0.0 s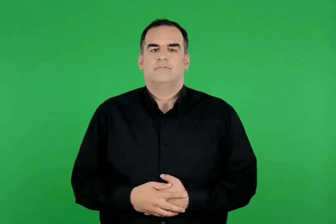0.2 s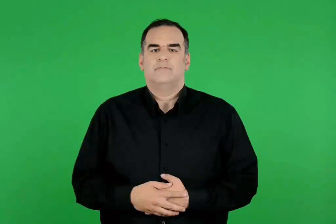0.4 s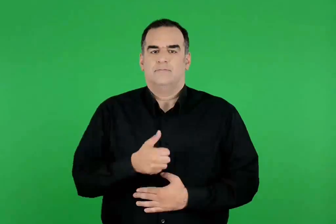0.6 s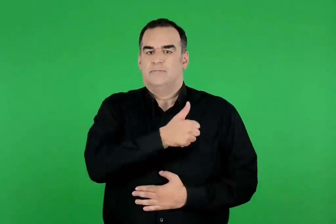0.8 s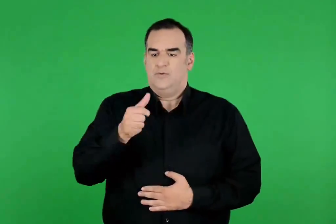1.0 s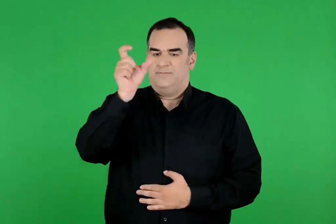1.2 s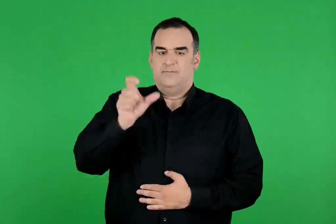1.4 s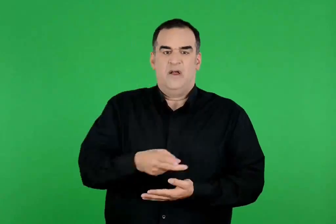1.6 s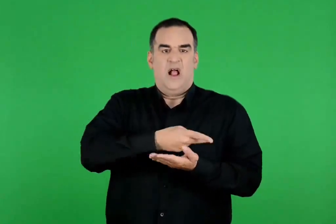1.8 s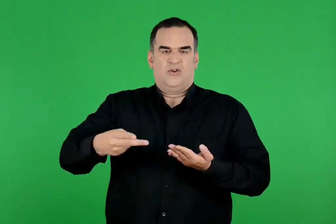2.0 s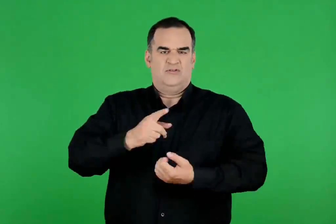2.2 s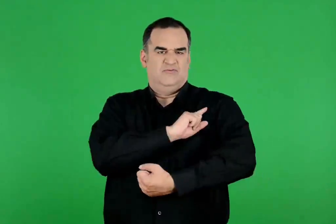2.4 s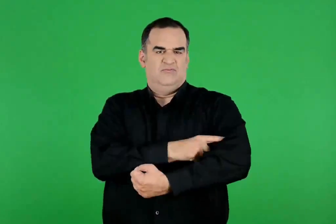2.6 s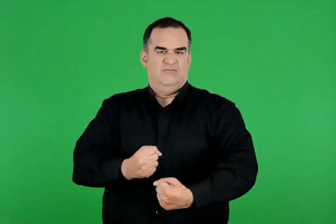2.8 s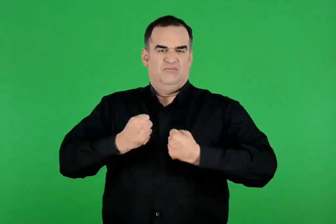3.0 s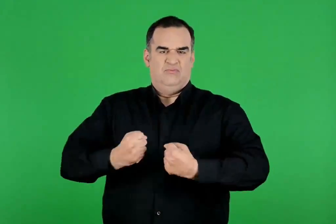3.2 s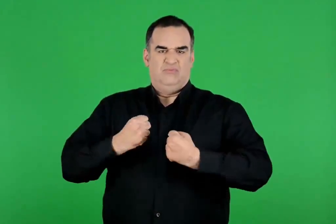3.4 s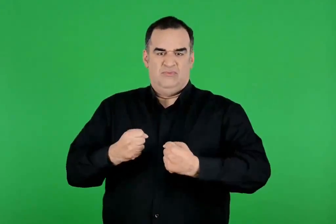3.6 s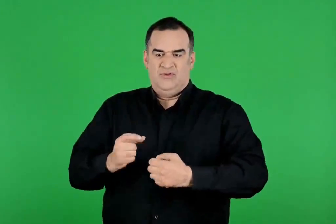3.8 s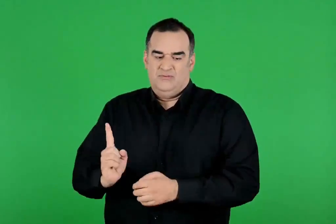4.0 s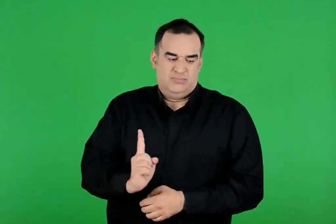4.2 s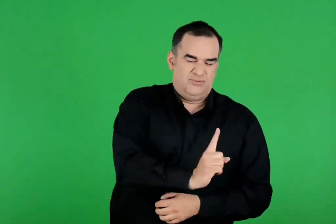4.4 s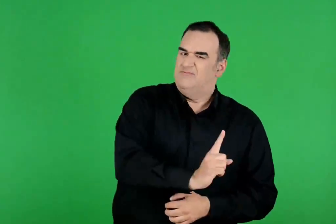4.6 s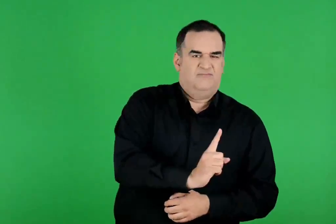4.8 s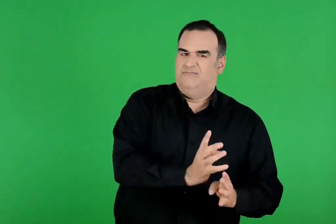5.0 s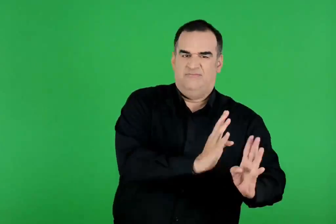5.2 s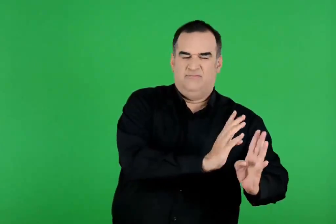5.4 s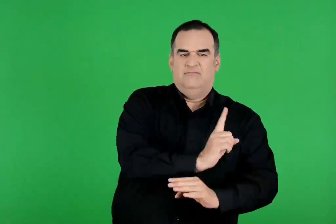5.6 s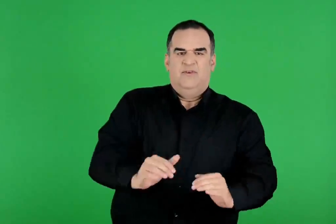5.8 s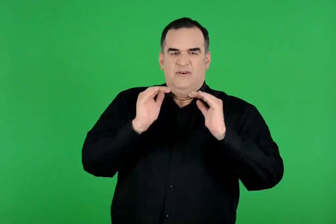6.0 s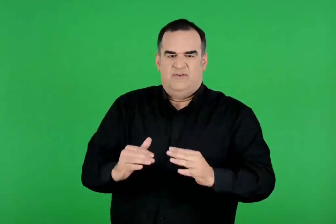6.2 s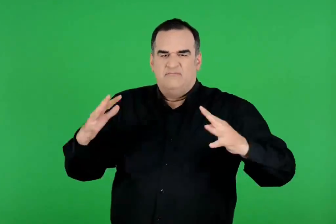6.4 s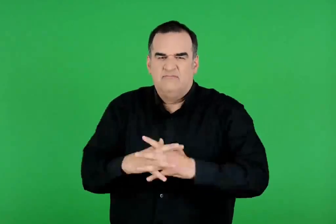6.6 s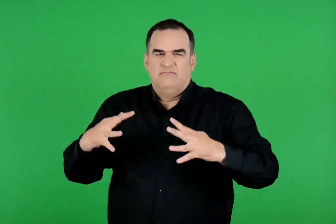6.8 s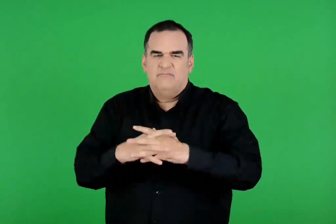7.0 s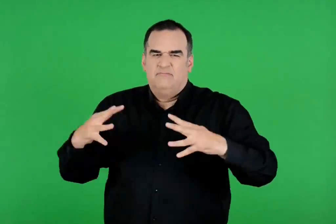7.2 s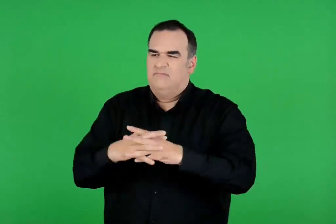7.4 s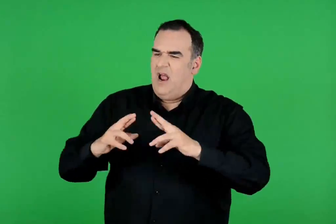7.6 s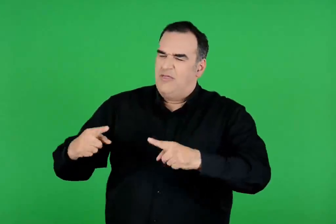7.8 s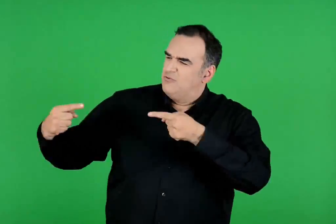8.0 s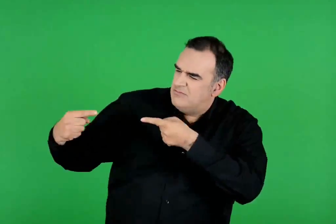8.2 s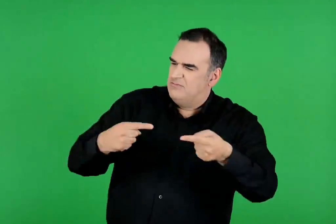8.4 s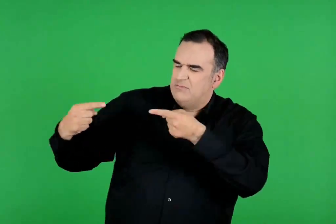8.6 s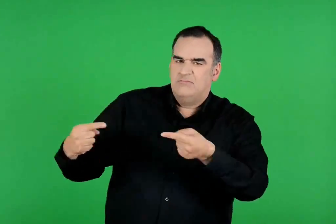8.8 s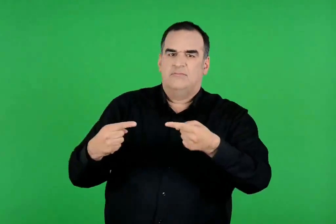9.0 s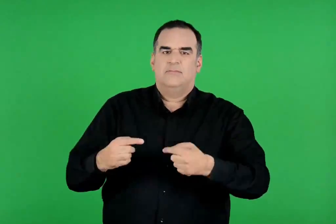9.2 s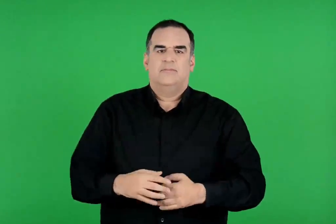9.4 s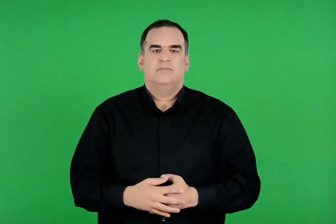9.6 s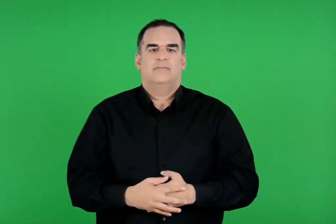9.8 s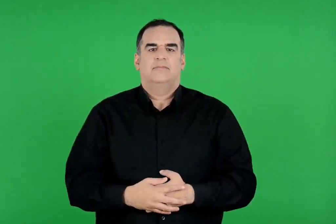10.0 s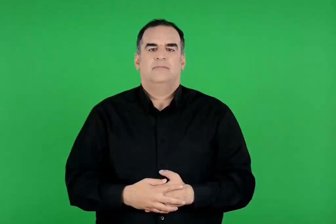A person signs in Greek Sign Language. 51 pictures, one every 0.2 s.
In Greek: μόνο ο γενναίος έκτορας δεν κλείστηκε στα τείχη , αλλά έμεινε να αντιμετωπίσει τον εχθρό
